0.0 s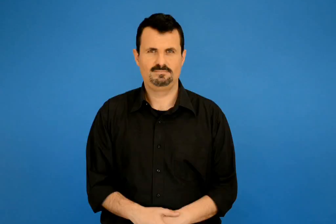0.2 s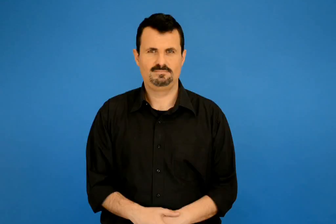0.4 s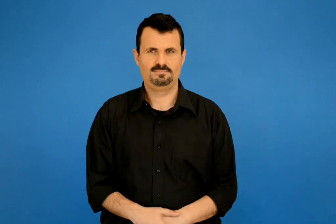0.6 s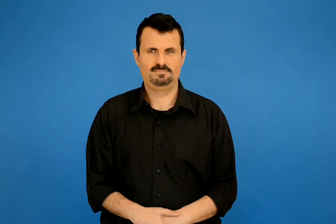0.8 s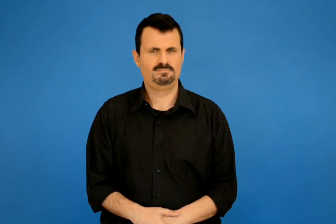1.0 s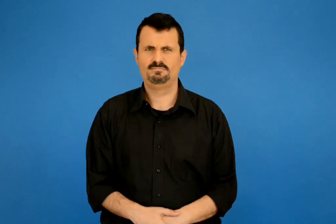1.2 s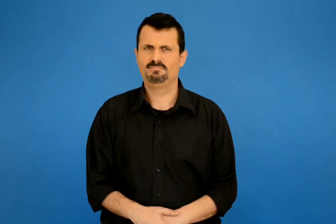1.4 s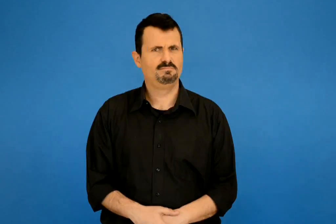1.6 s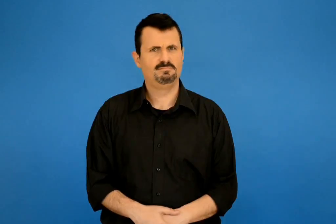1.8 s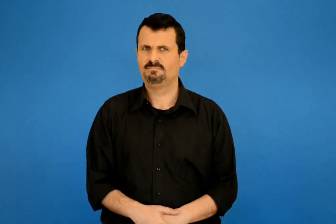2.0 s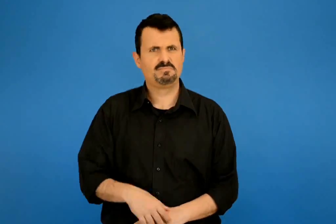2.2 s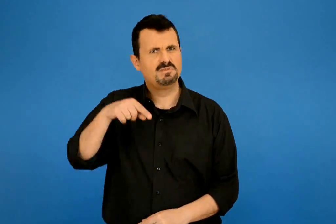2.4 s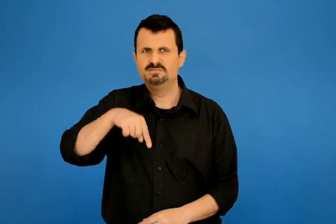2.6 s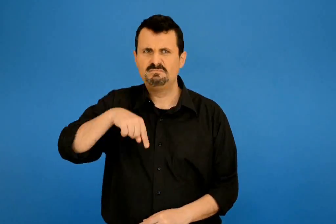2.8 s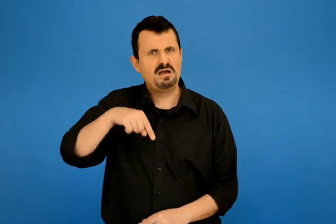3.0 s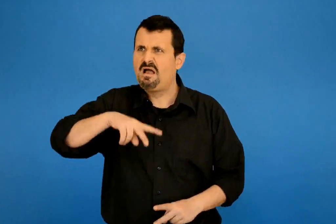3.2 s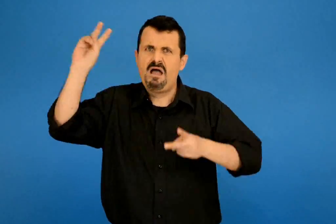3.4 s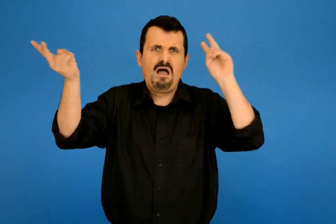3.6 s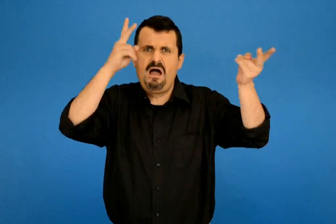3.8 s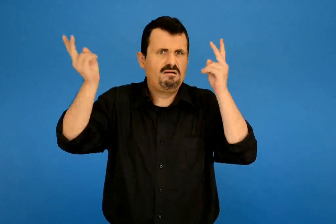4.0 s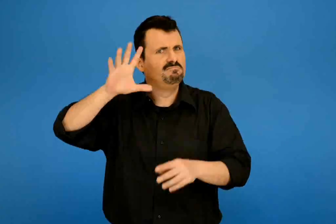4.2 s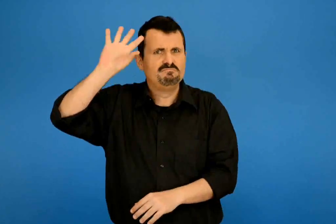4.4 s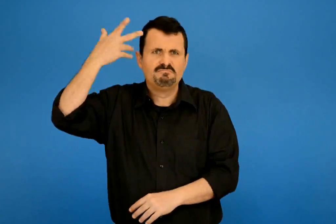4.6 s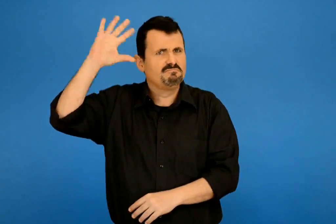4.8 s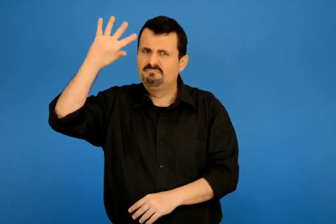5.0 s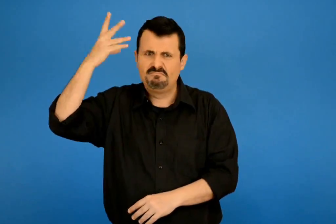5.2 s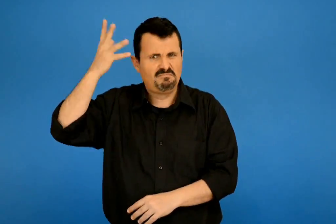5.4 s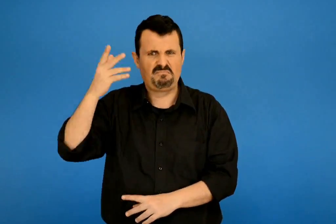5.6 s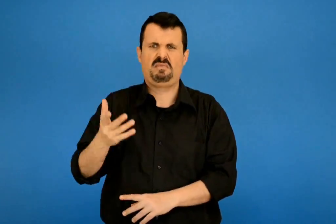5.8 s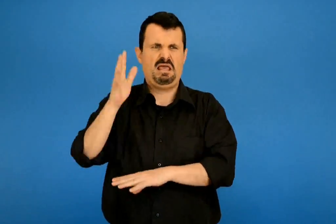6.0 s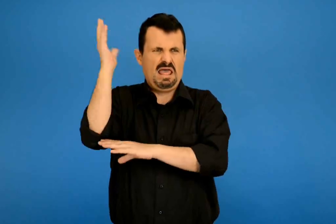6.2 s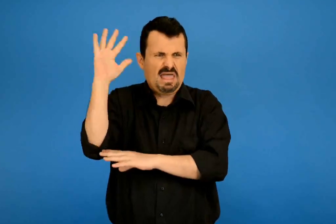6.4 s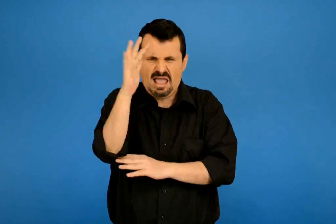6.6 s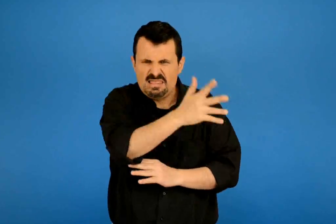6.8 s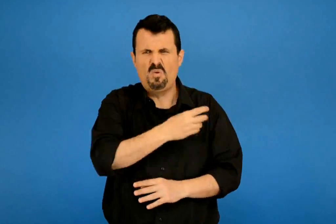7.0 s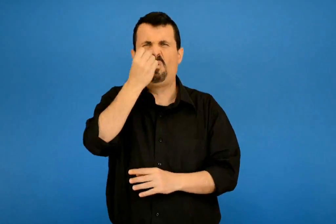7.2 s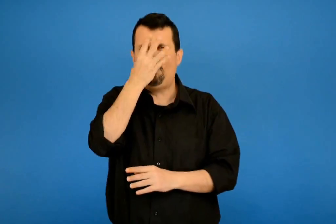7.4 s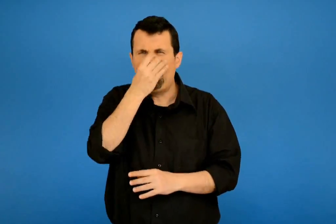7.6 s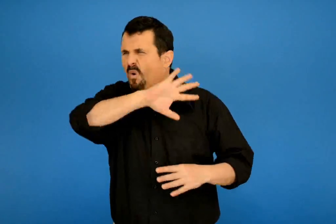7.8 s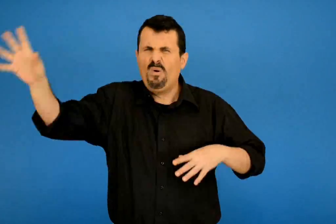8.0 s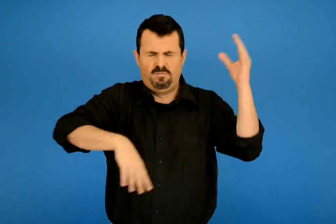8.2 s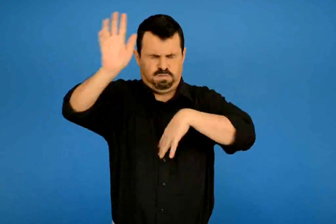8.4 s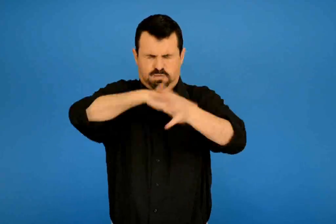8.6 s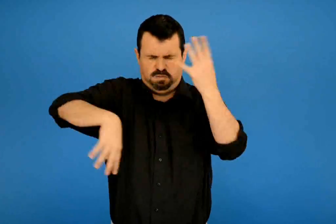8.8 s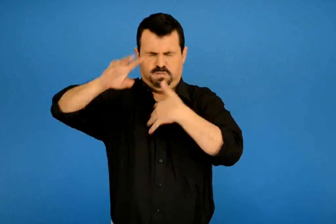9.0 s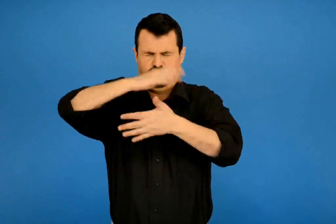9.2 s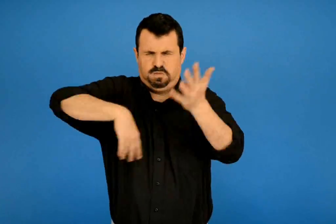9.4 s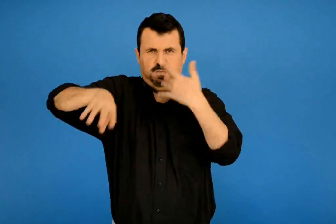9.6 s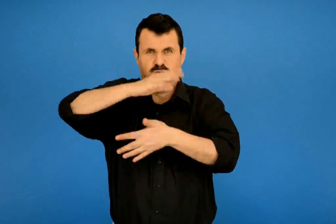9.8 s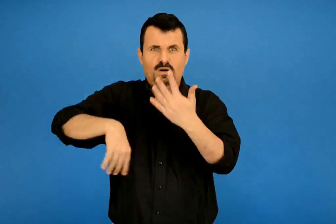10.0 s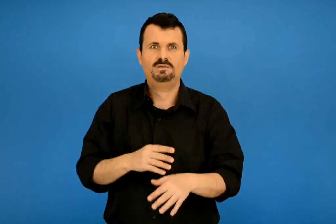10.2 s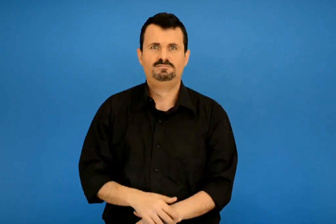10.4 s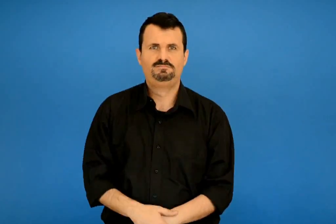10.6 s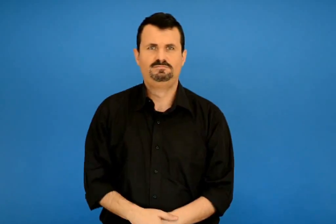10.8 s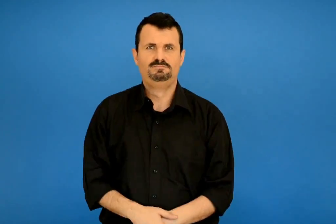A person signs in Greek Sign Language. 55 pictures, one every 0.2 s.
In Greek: τρέλες που κάνει σήμερα το αγέρι δέντρα λουλούδια γίνανε άνω κάτω
